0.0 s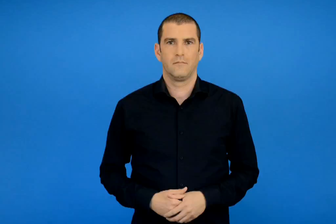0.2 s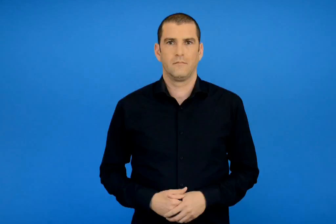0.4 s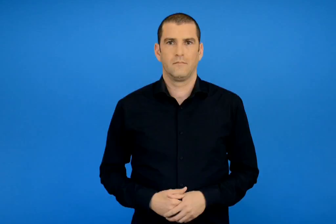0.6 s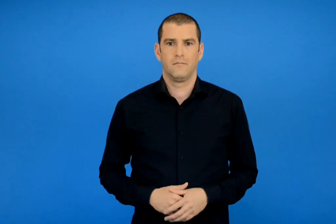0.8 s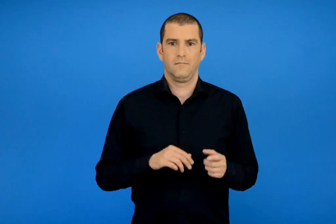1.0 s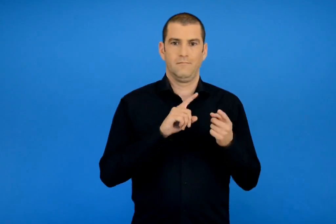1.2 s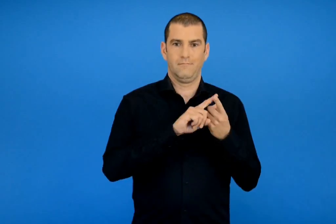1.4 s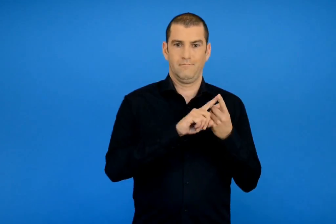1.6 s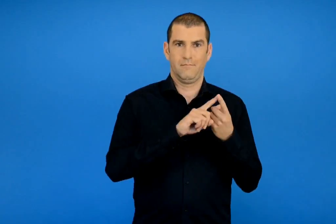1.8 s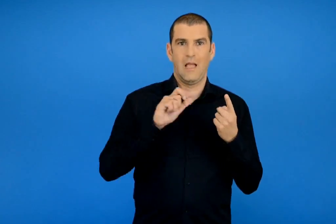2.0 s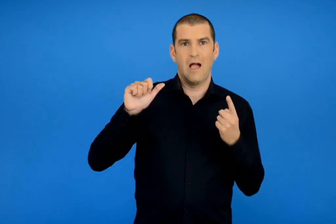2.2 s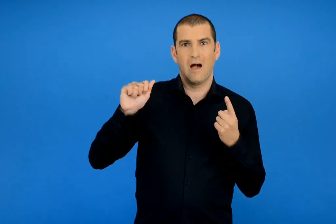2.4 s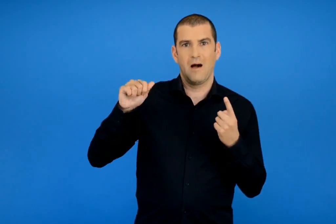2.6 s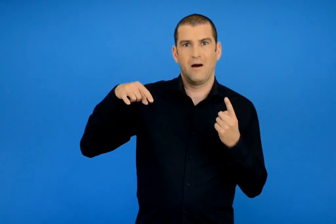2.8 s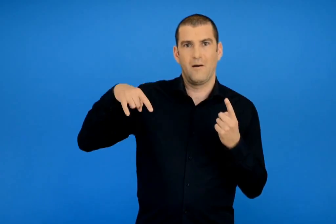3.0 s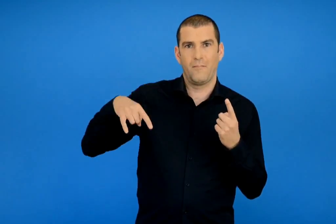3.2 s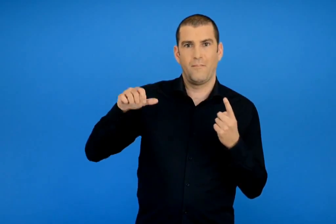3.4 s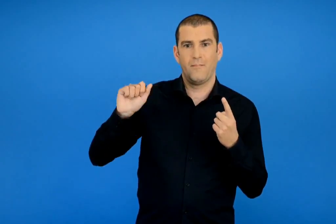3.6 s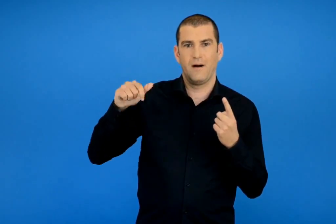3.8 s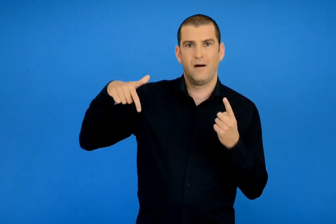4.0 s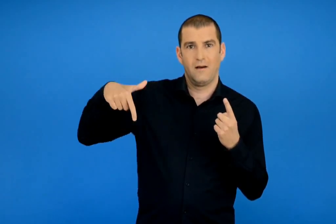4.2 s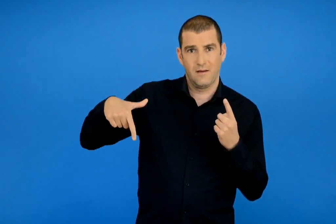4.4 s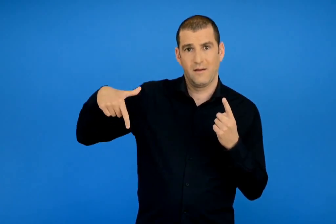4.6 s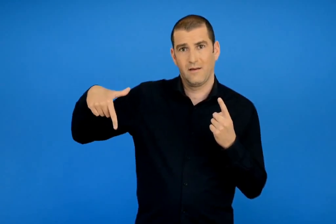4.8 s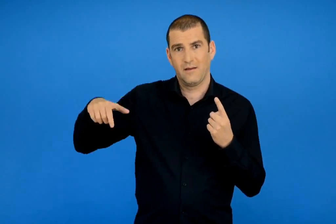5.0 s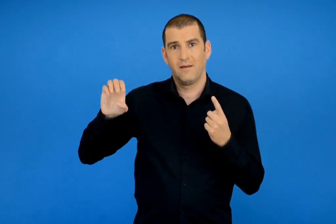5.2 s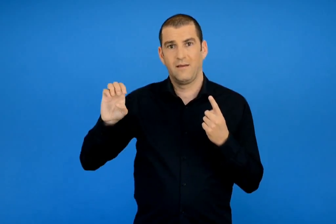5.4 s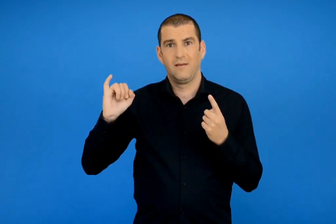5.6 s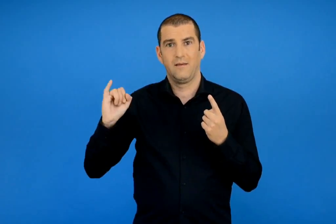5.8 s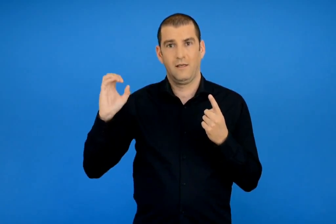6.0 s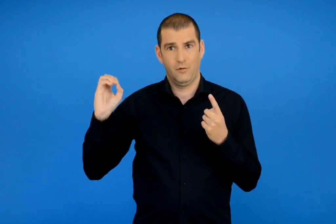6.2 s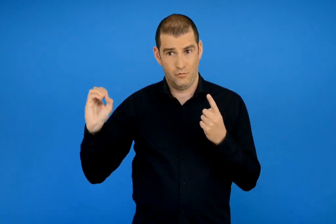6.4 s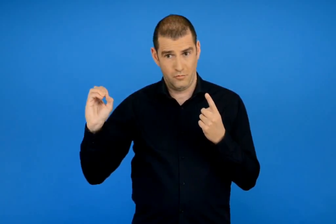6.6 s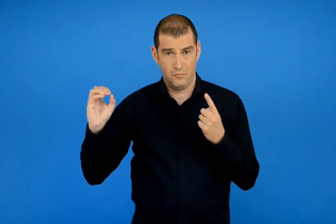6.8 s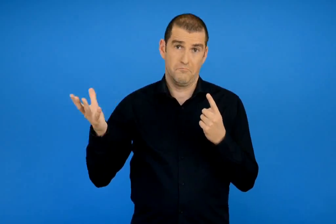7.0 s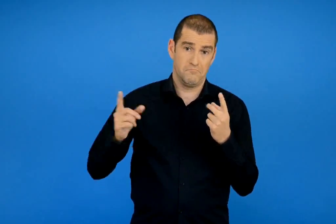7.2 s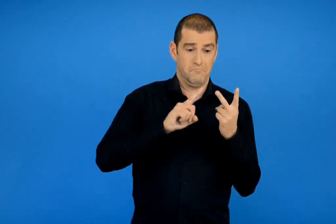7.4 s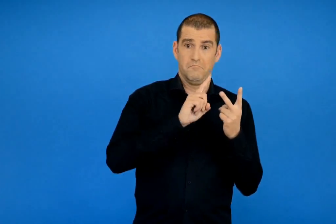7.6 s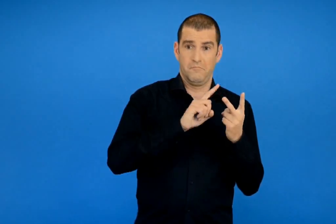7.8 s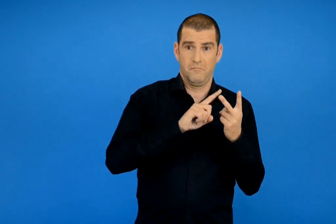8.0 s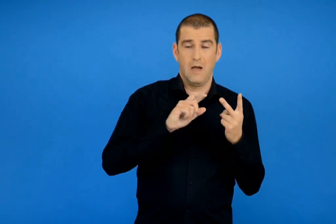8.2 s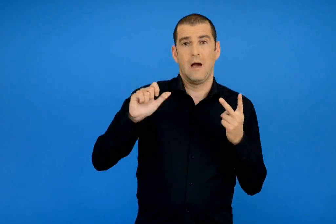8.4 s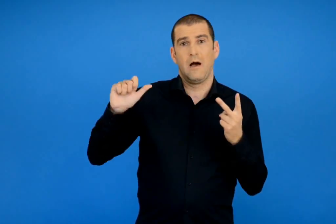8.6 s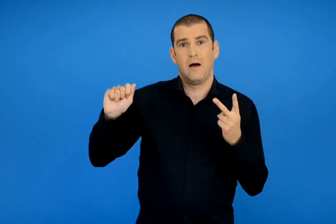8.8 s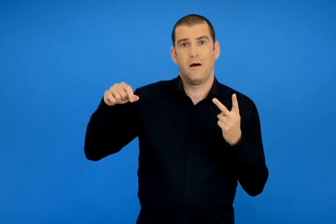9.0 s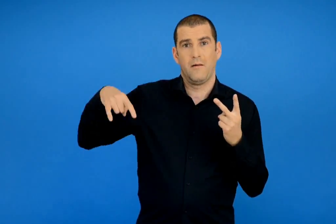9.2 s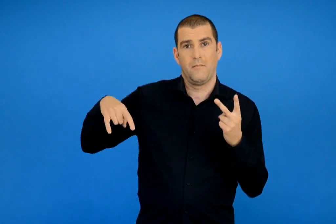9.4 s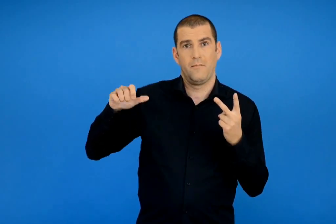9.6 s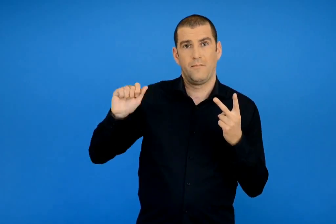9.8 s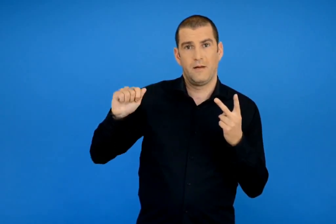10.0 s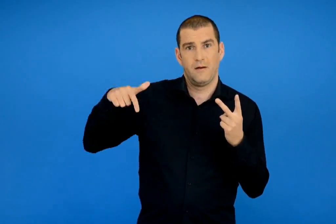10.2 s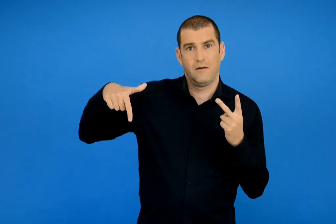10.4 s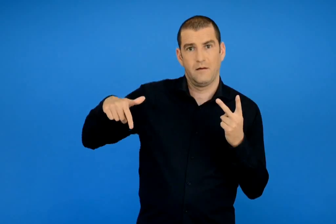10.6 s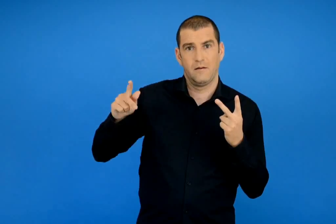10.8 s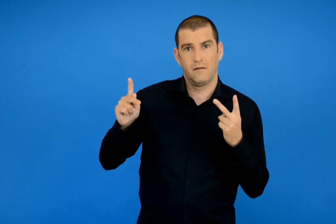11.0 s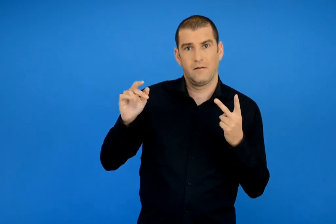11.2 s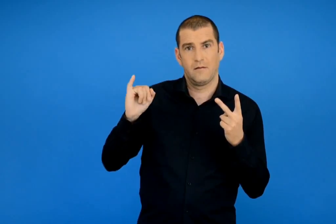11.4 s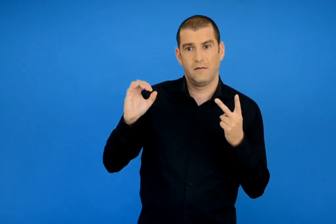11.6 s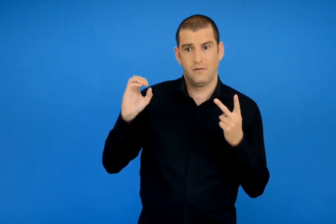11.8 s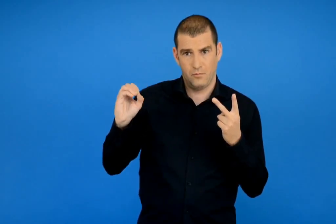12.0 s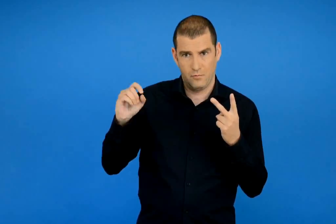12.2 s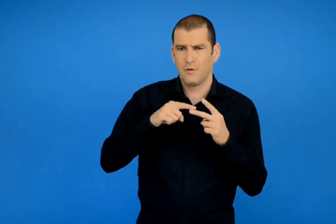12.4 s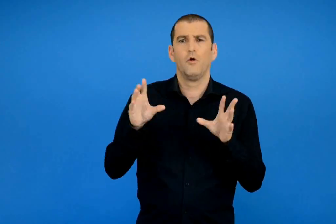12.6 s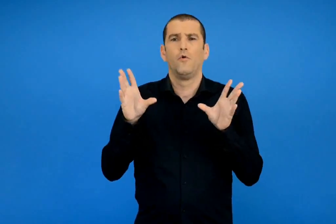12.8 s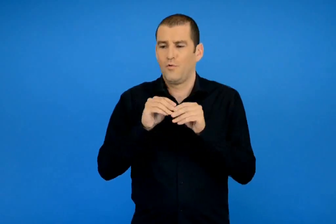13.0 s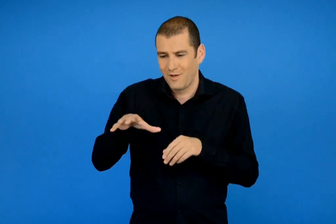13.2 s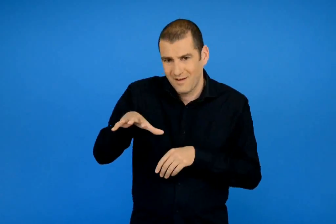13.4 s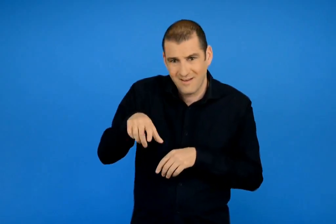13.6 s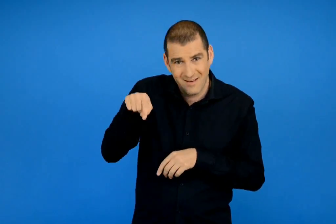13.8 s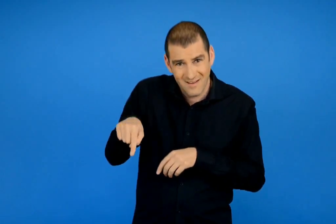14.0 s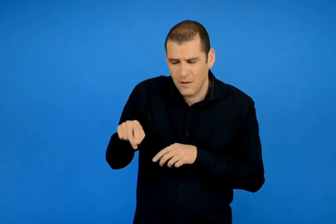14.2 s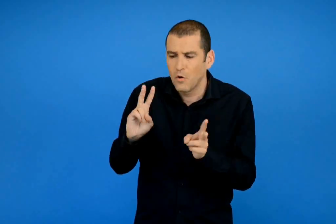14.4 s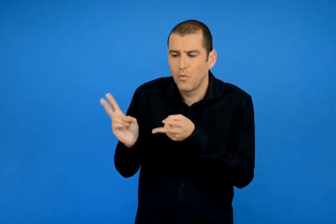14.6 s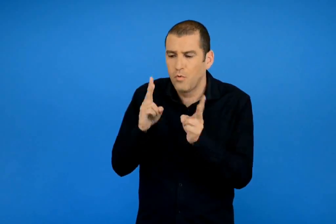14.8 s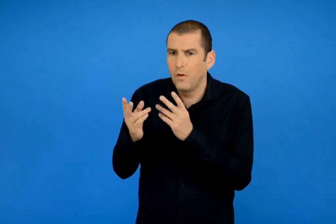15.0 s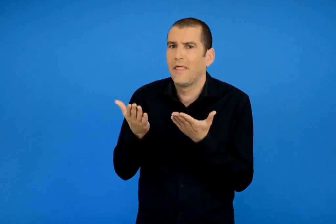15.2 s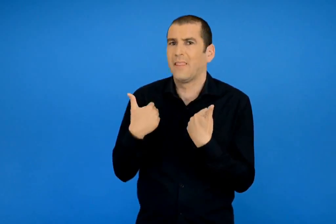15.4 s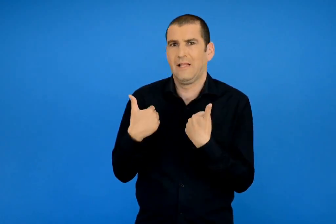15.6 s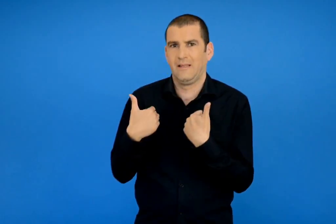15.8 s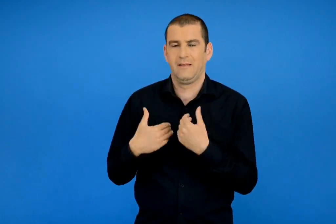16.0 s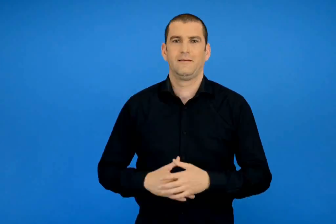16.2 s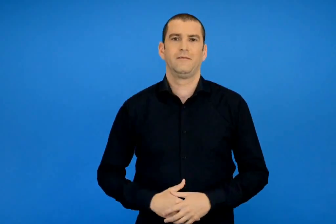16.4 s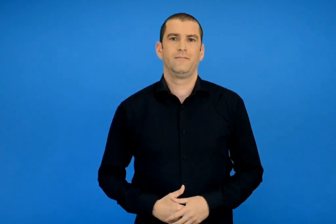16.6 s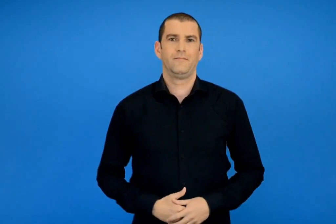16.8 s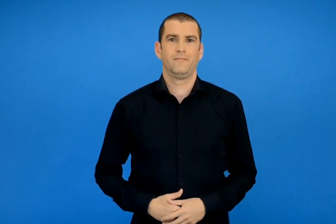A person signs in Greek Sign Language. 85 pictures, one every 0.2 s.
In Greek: απάγγειο απάγκιο ο τόπος που δεν τον πιάνει ο άνεμος
